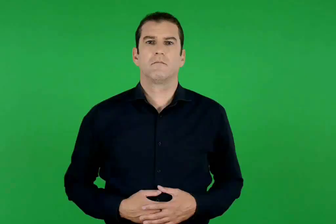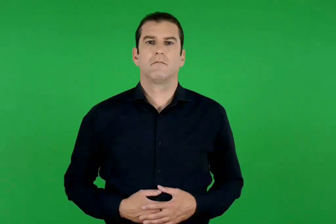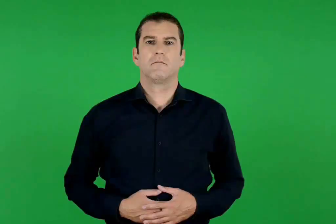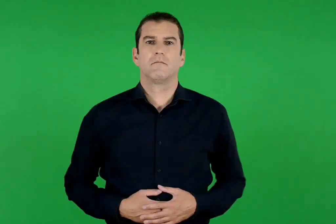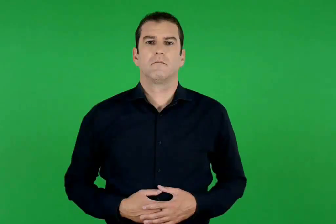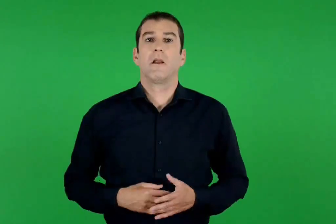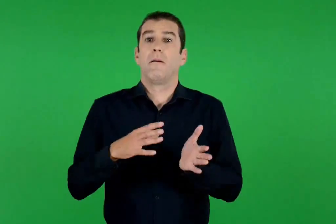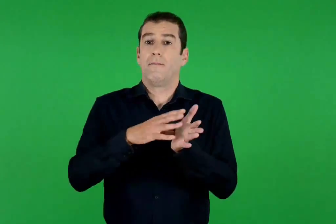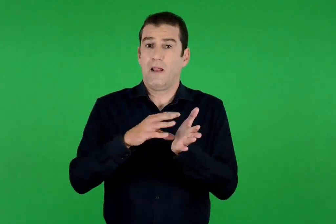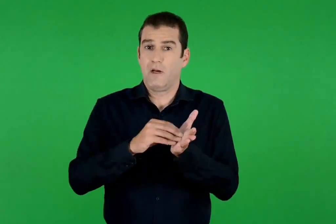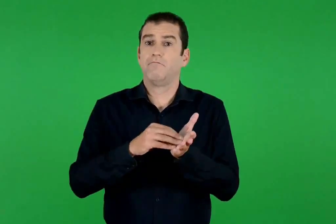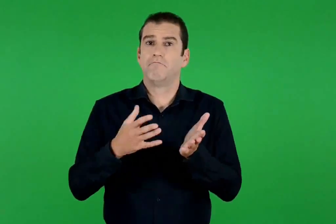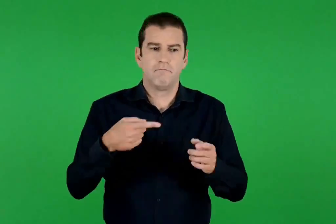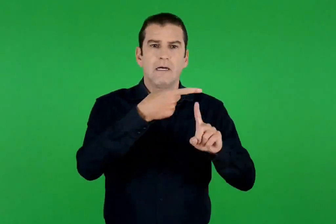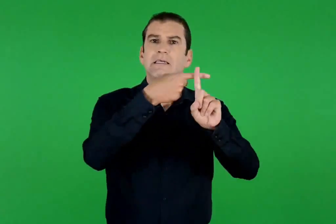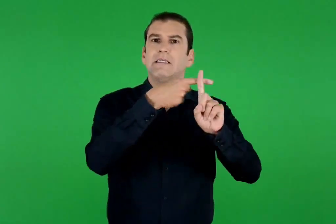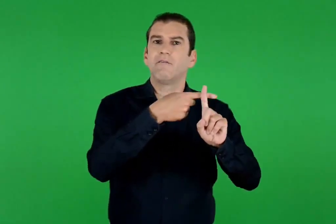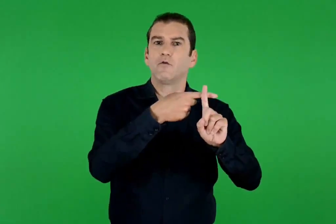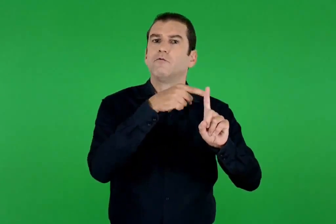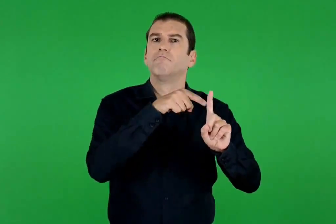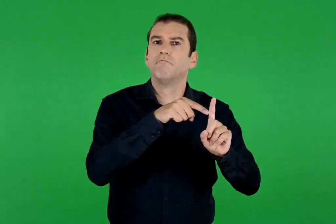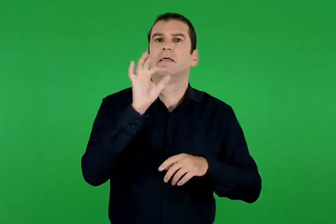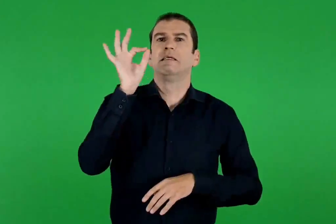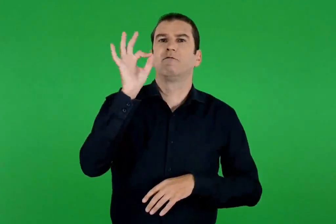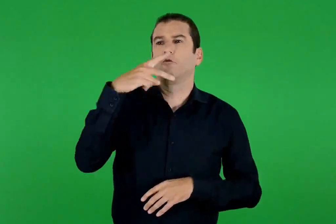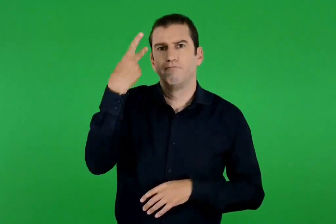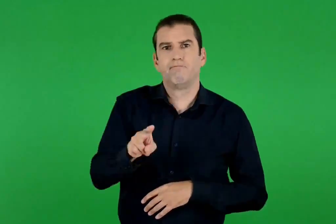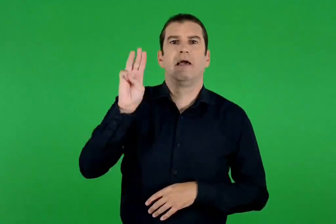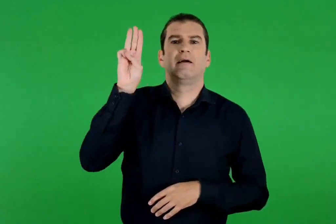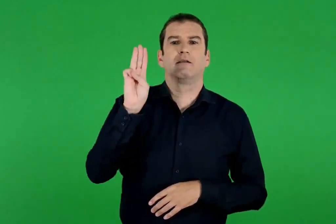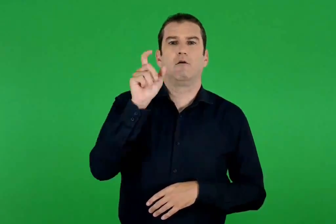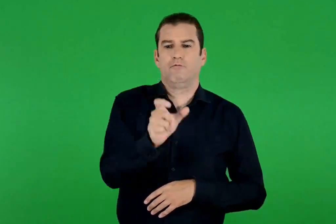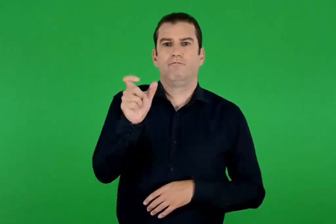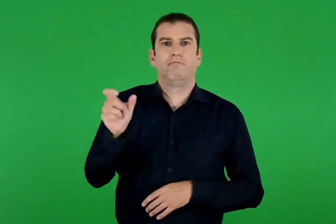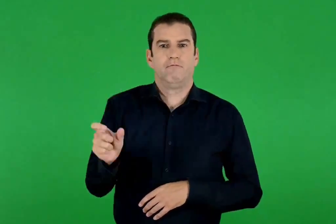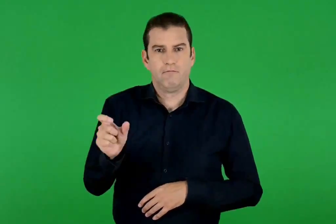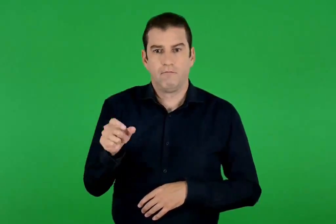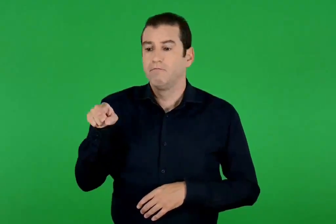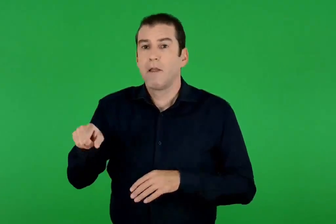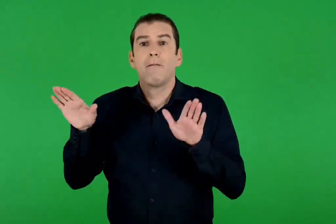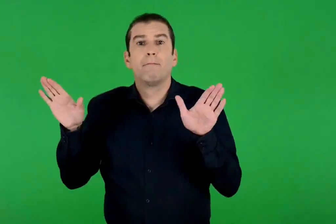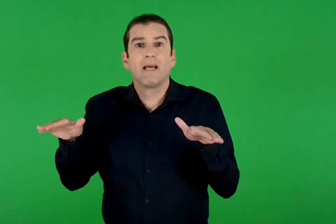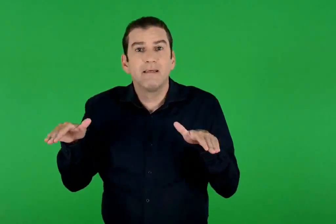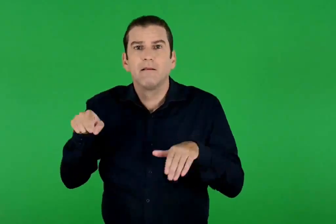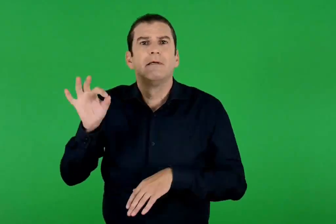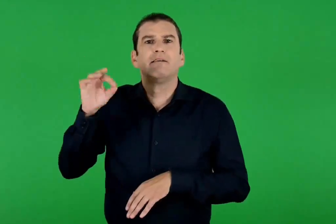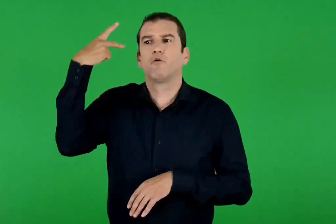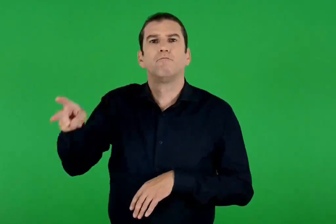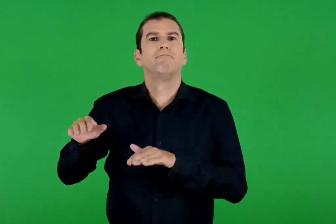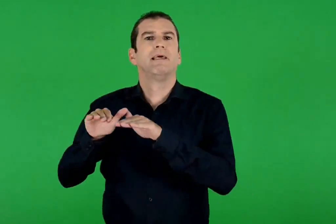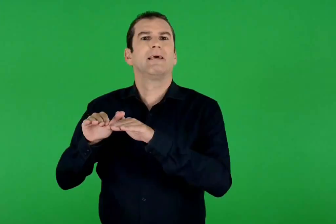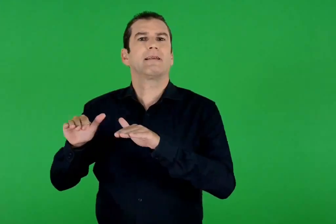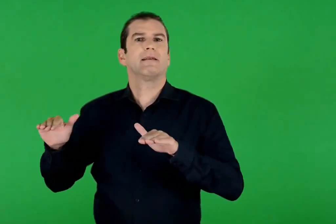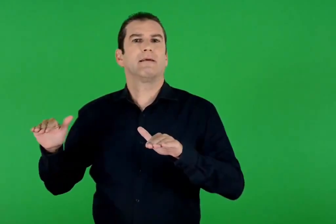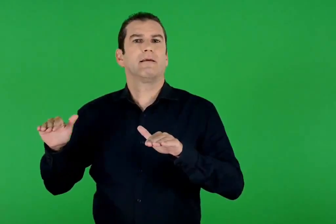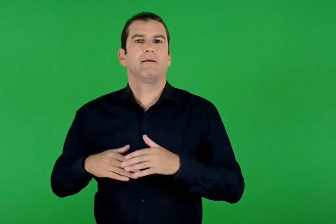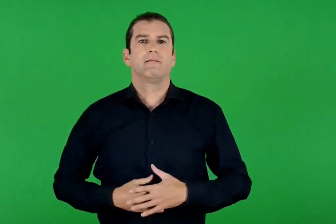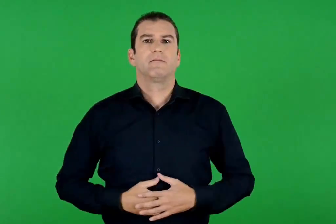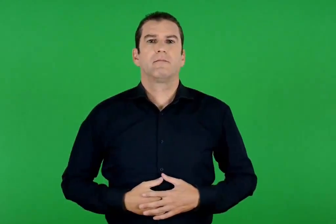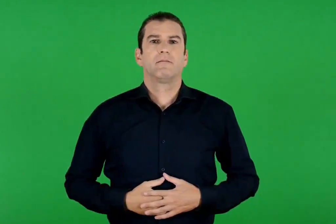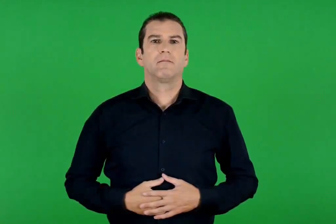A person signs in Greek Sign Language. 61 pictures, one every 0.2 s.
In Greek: για παράδειγμα ο σταυρός είναι το σύμβολο των χριστιανών , το περιστέρι είναι το σύμβολο της ειρήνης ,
